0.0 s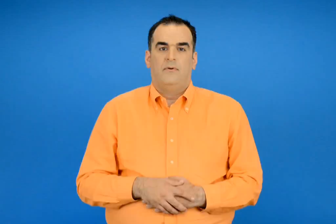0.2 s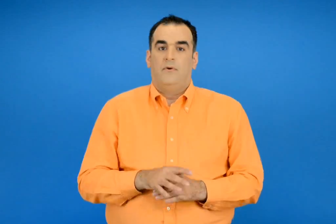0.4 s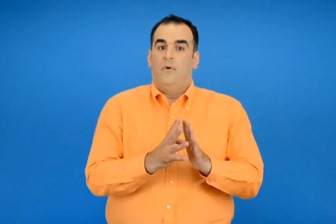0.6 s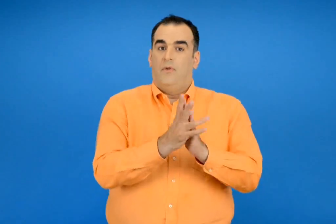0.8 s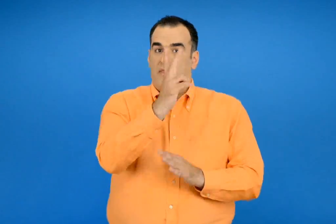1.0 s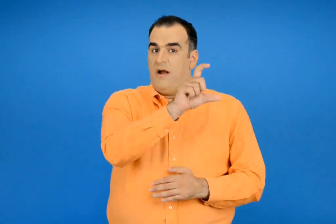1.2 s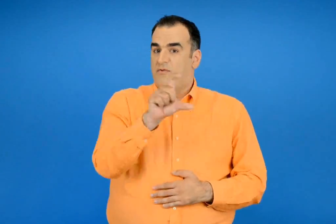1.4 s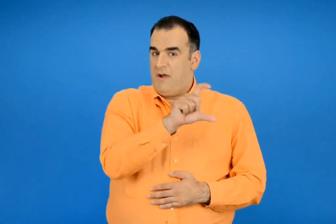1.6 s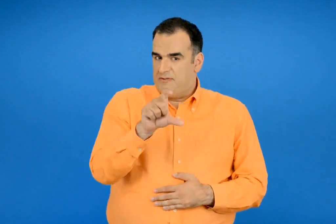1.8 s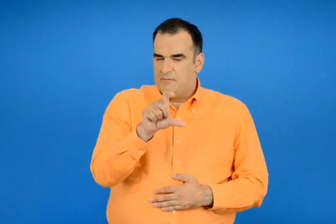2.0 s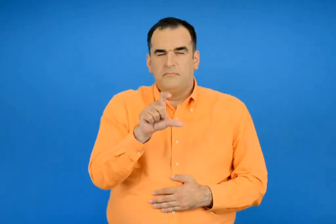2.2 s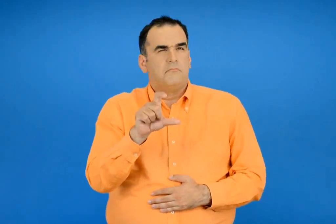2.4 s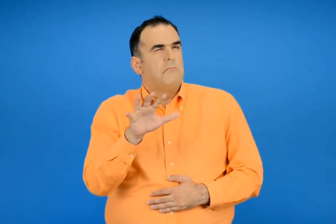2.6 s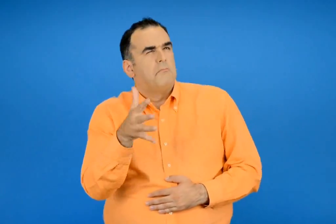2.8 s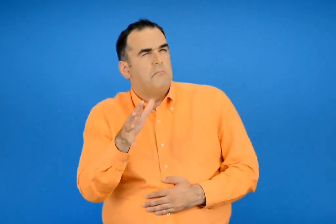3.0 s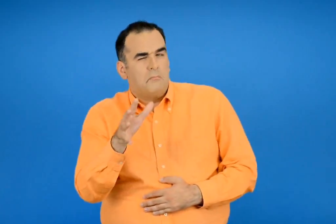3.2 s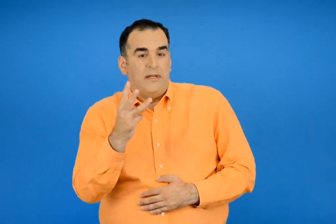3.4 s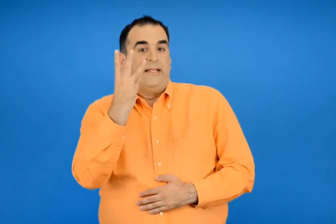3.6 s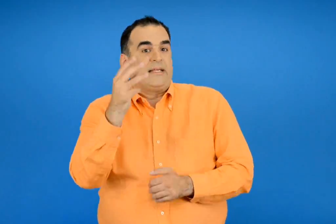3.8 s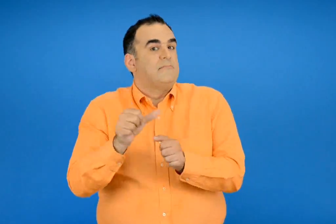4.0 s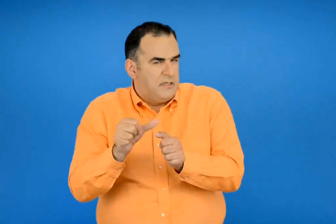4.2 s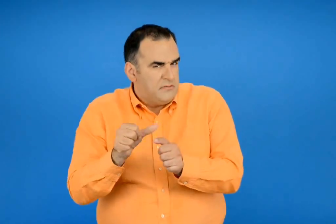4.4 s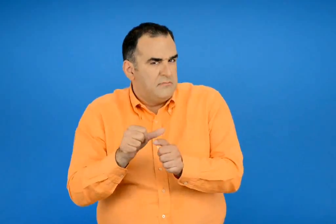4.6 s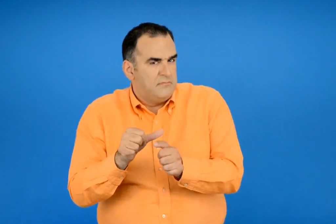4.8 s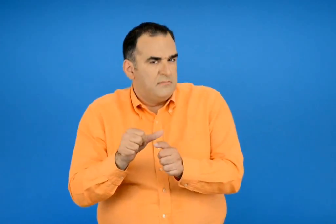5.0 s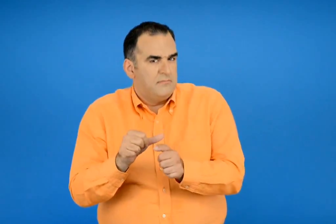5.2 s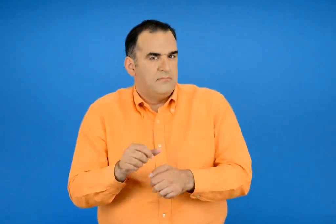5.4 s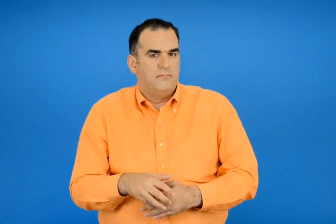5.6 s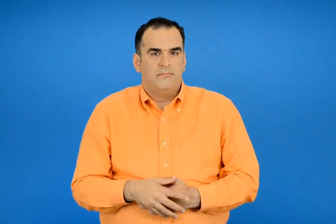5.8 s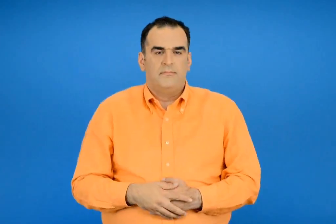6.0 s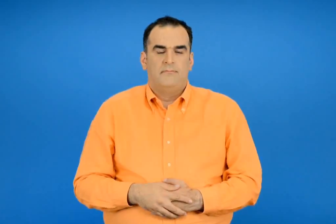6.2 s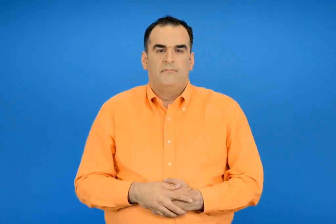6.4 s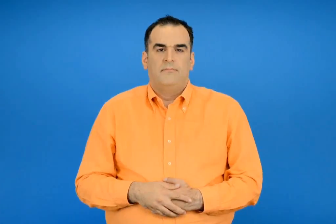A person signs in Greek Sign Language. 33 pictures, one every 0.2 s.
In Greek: οι 12 εβδομάδες η περίπου 3 μήνες ;
